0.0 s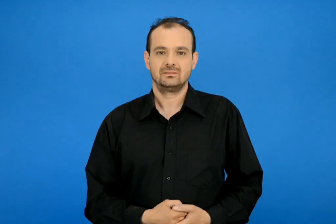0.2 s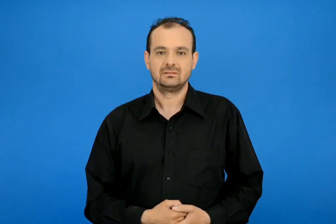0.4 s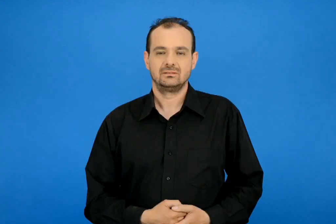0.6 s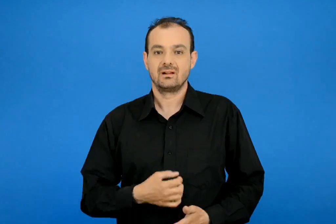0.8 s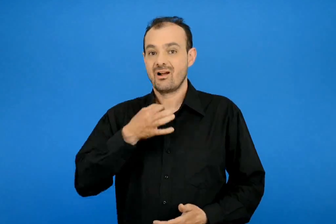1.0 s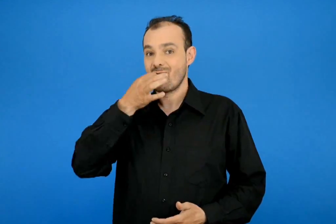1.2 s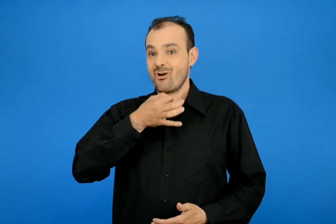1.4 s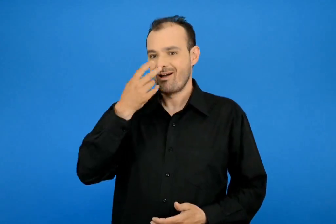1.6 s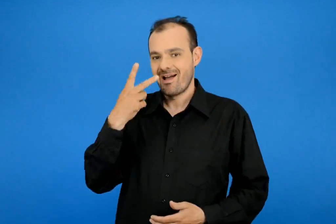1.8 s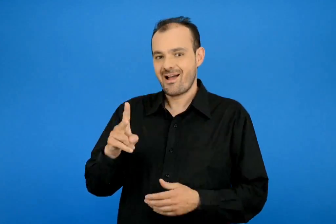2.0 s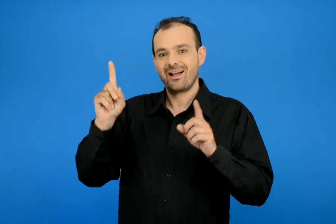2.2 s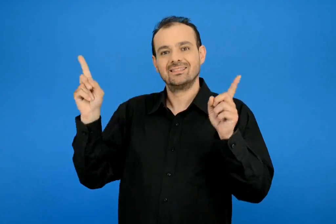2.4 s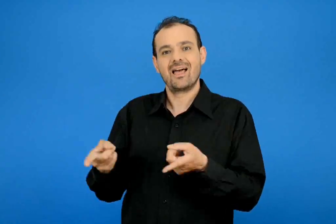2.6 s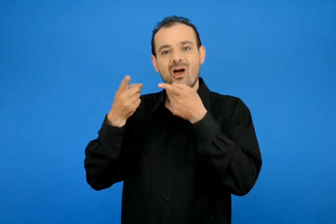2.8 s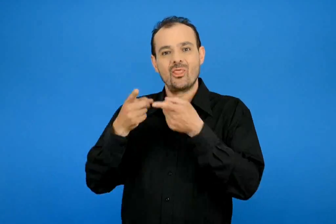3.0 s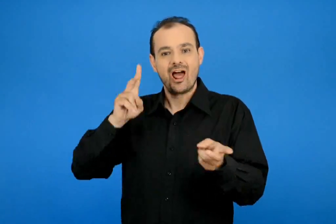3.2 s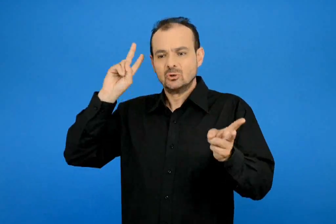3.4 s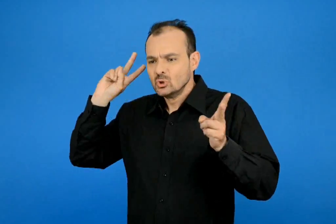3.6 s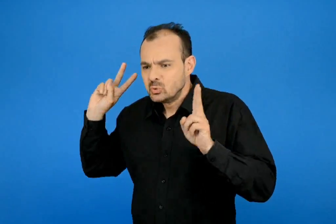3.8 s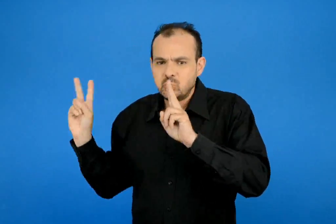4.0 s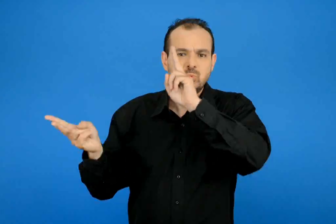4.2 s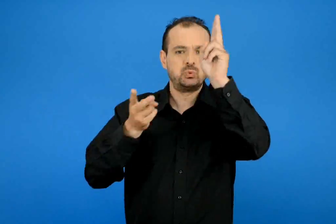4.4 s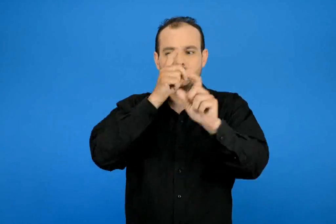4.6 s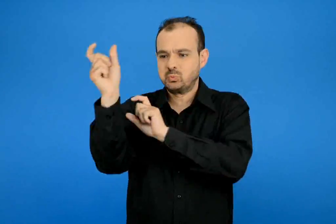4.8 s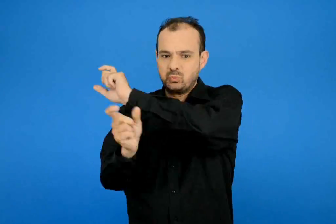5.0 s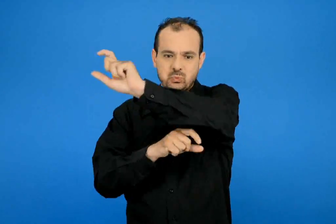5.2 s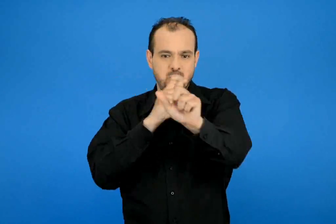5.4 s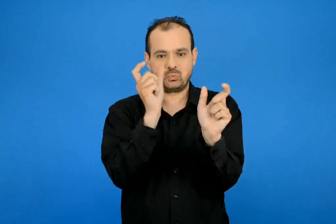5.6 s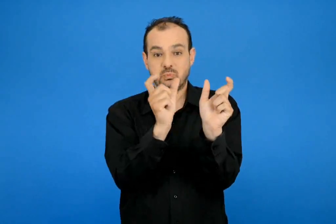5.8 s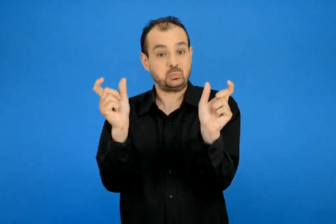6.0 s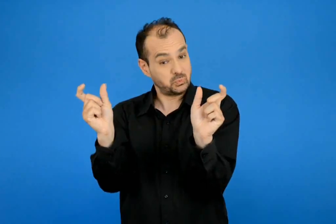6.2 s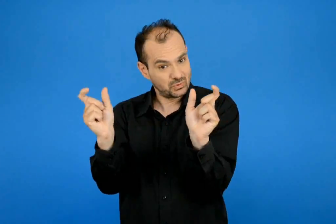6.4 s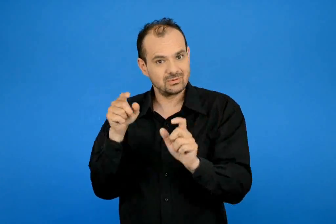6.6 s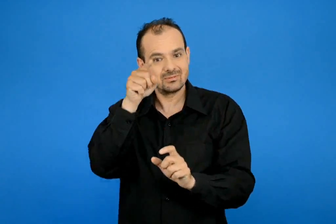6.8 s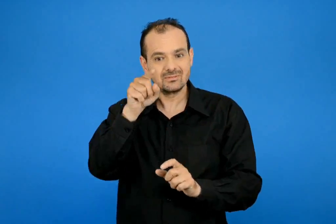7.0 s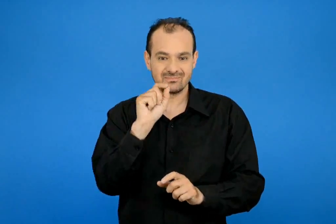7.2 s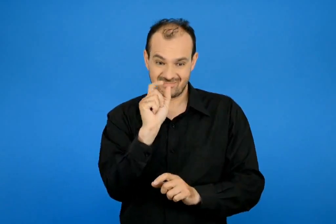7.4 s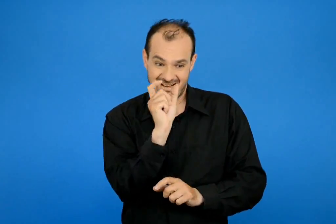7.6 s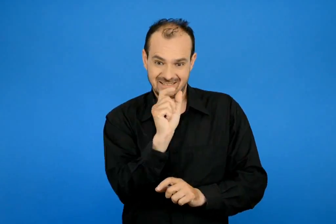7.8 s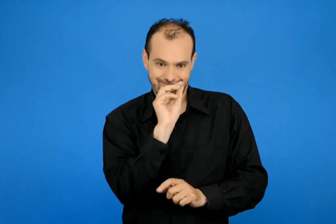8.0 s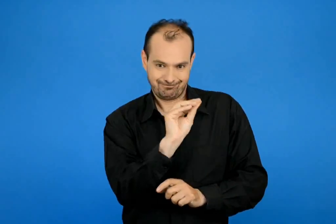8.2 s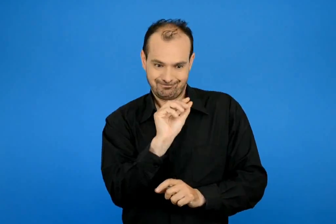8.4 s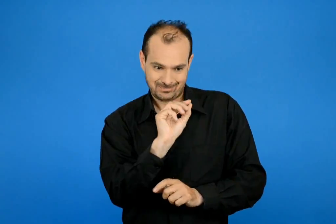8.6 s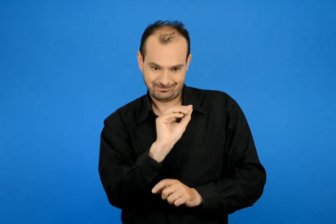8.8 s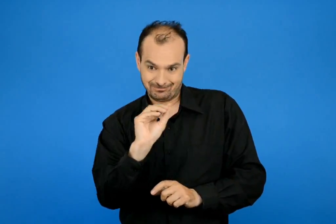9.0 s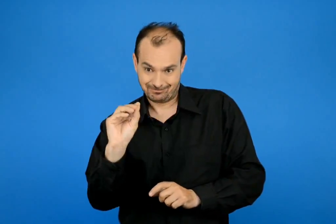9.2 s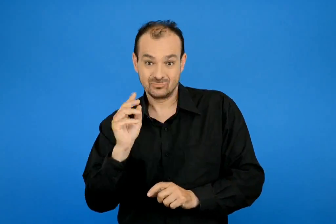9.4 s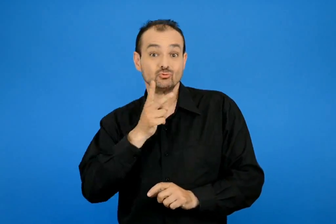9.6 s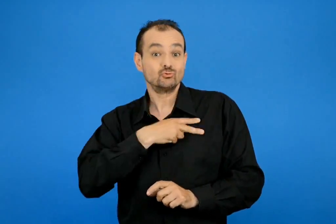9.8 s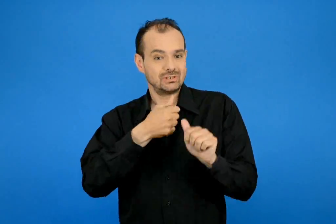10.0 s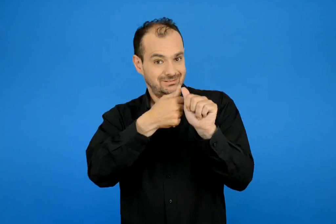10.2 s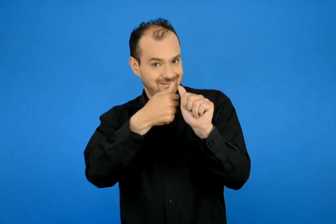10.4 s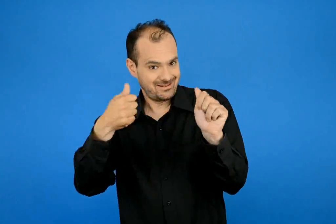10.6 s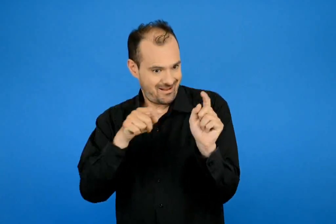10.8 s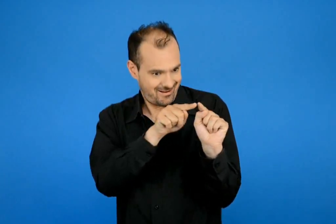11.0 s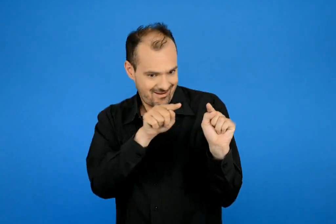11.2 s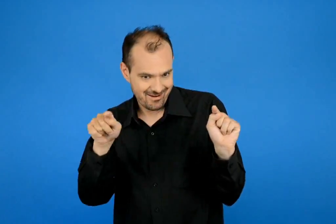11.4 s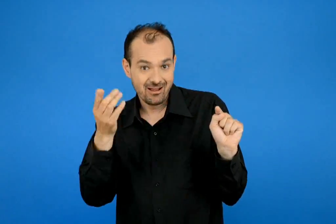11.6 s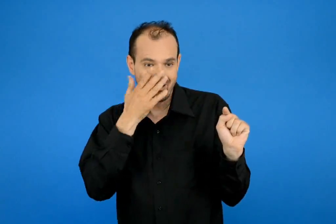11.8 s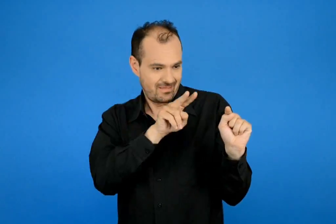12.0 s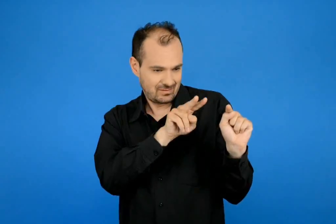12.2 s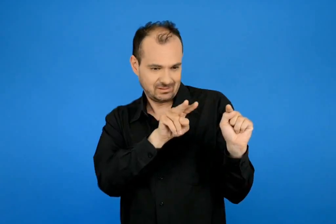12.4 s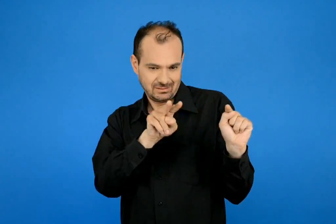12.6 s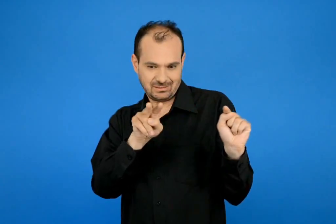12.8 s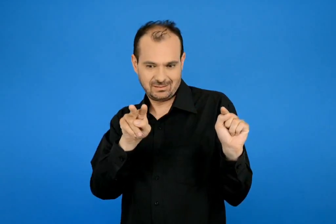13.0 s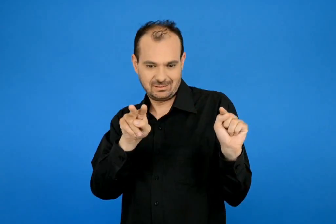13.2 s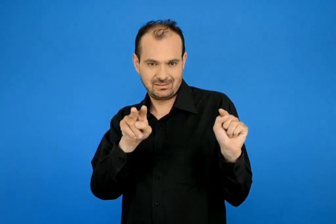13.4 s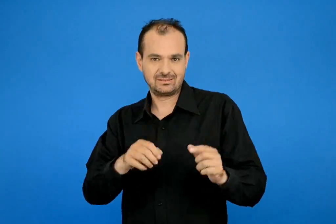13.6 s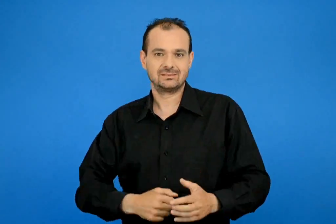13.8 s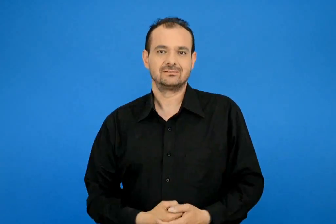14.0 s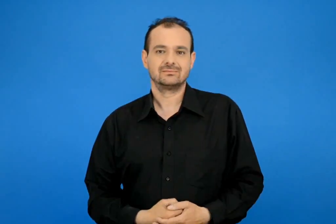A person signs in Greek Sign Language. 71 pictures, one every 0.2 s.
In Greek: ο άνεμος σκόρπισε τα λογία του τραγουδιού γράψε τις λέξεις στη σωστή σειρά και διάβασε
